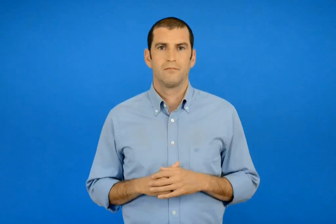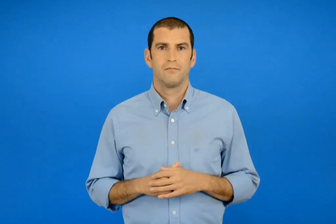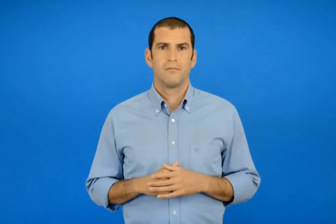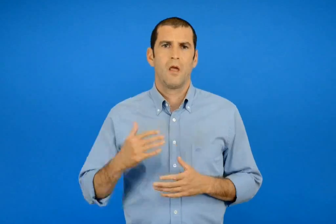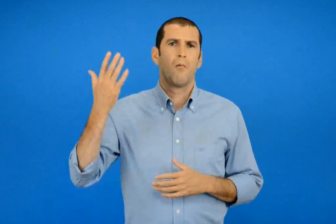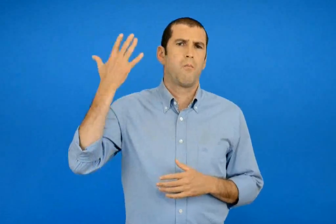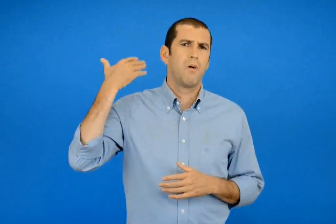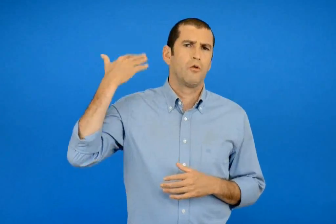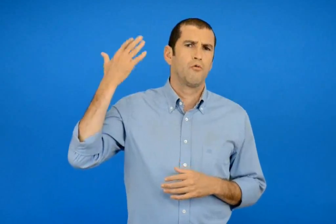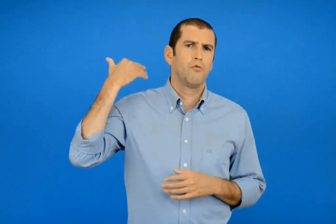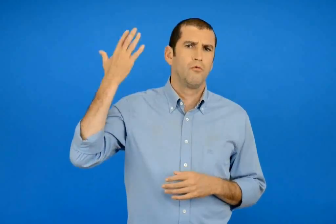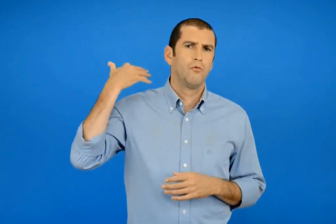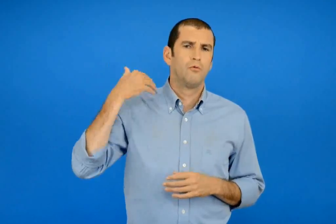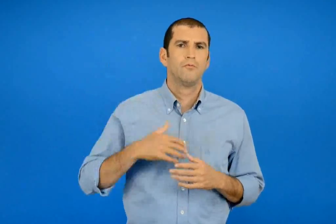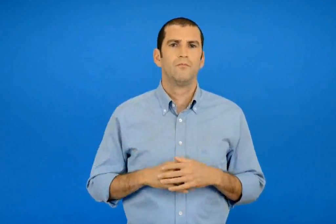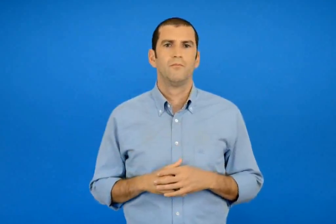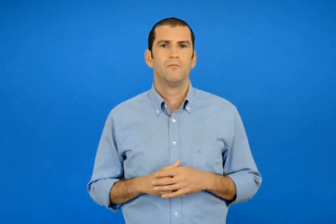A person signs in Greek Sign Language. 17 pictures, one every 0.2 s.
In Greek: παλιό
